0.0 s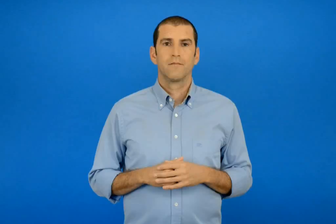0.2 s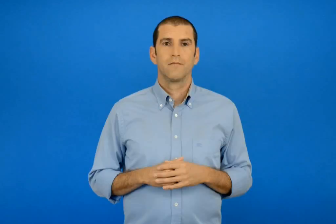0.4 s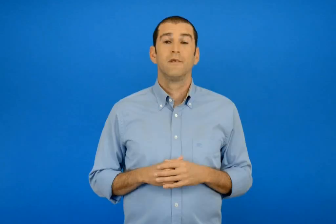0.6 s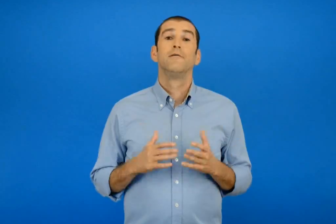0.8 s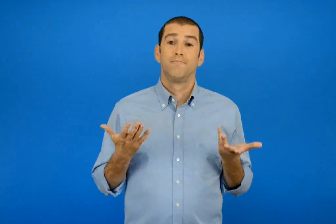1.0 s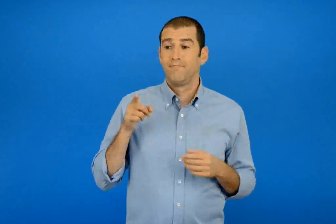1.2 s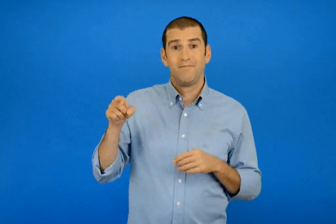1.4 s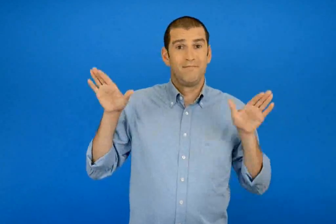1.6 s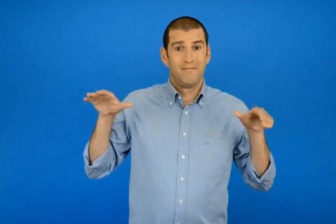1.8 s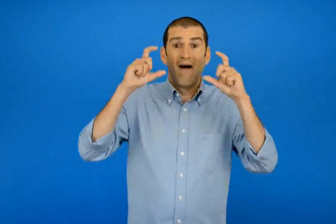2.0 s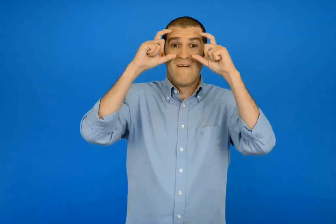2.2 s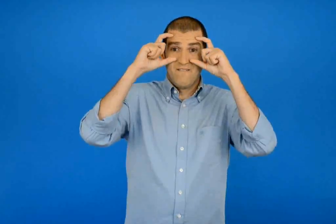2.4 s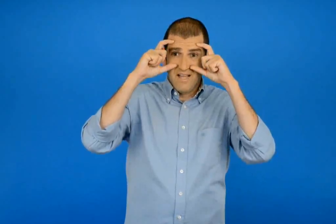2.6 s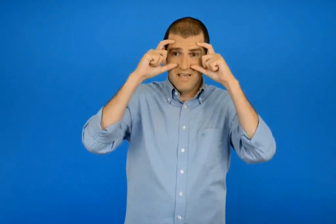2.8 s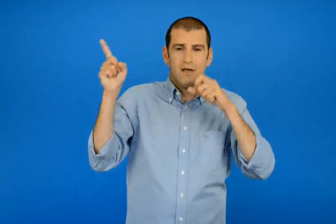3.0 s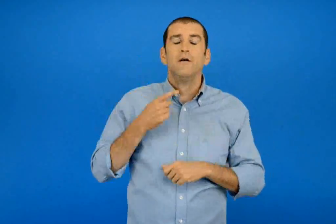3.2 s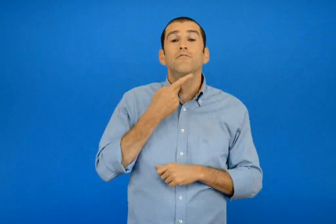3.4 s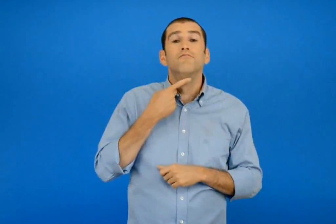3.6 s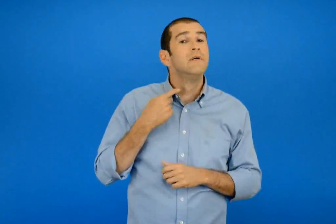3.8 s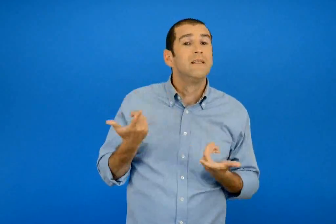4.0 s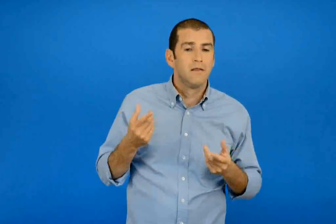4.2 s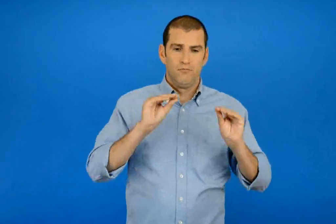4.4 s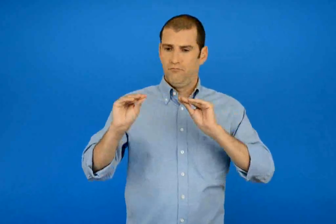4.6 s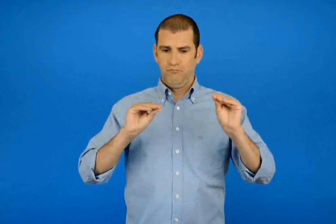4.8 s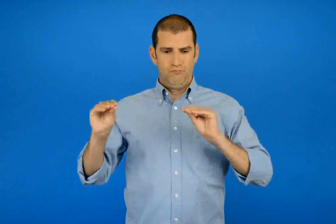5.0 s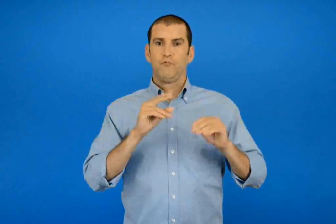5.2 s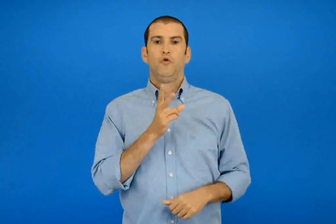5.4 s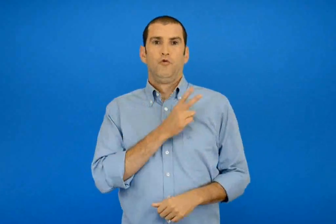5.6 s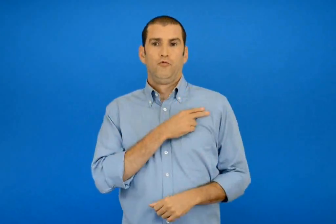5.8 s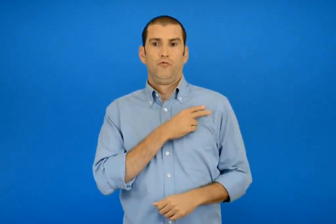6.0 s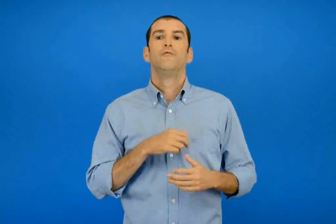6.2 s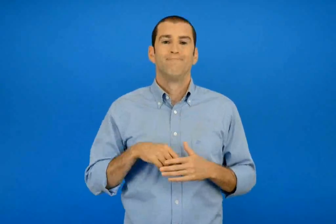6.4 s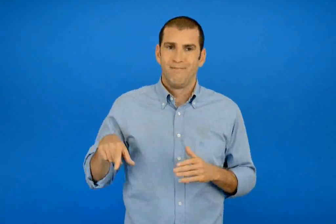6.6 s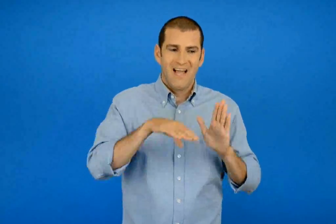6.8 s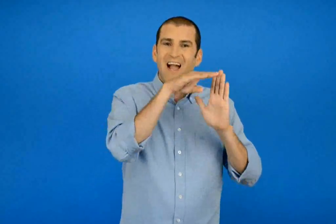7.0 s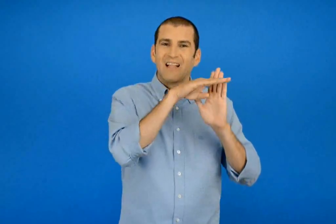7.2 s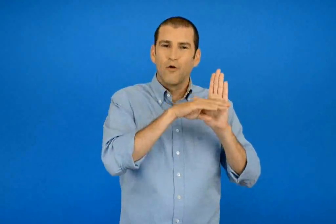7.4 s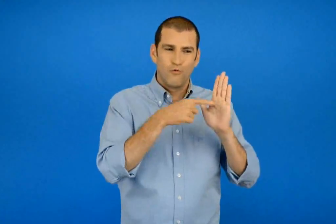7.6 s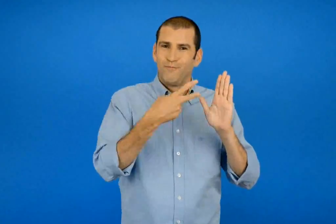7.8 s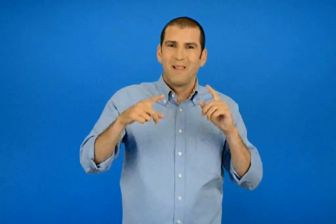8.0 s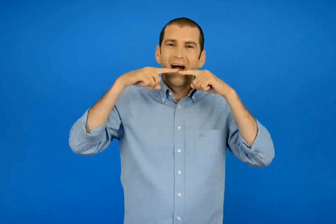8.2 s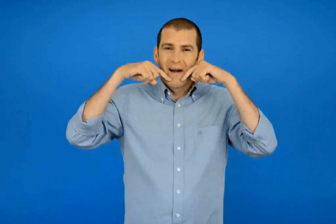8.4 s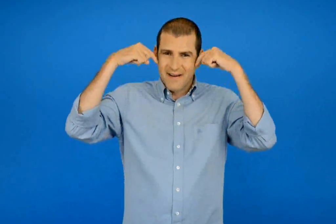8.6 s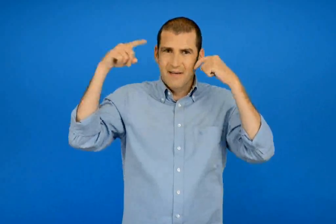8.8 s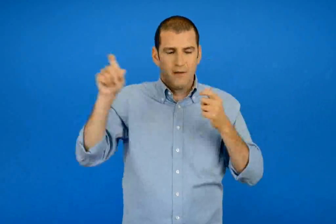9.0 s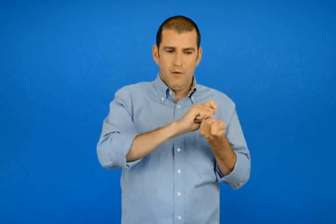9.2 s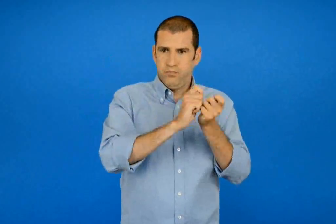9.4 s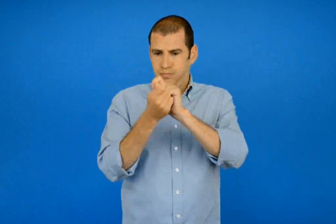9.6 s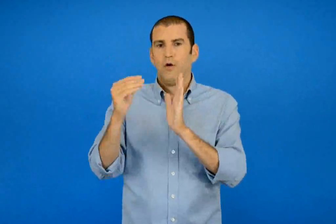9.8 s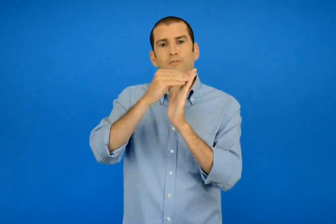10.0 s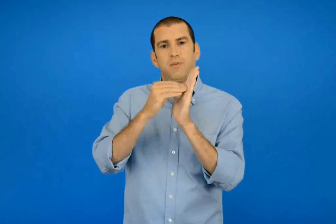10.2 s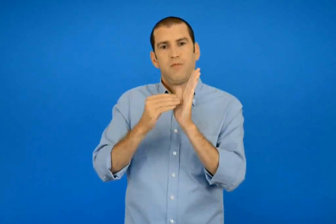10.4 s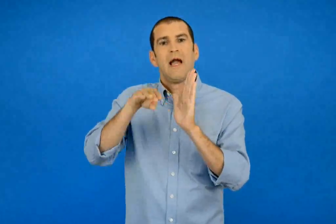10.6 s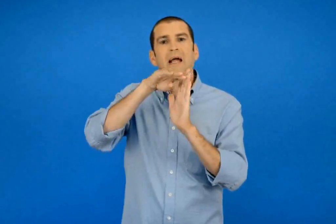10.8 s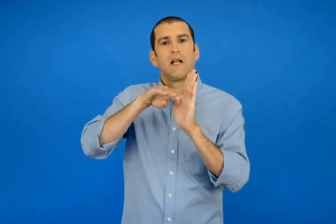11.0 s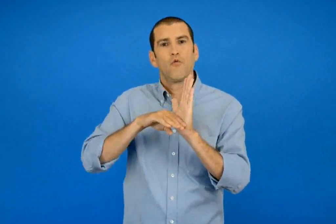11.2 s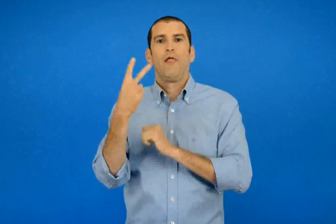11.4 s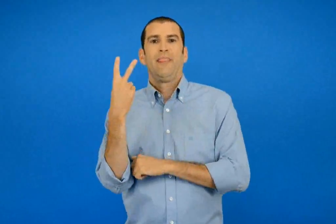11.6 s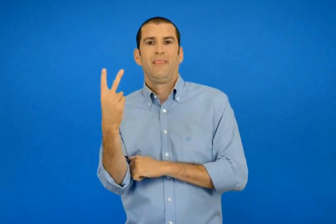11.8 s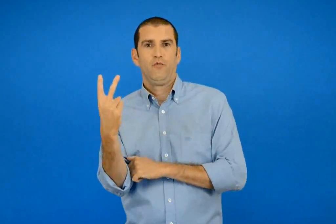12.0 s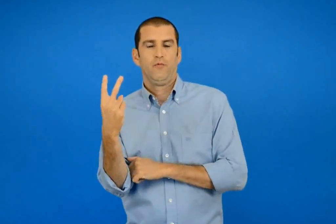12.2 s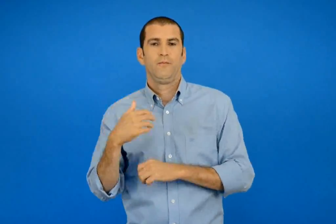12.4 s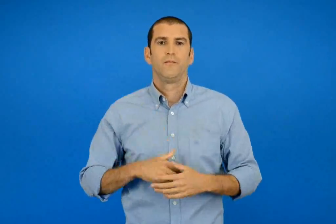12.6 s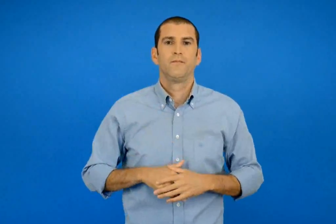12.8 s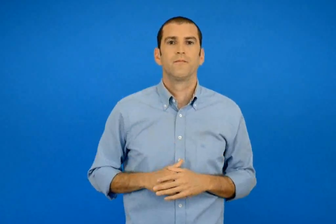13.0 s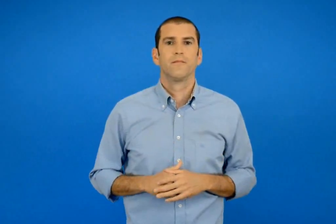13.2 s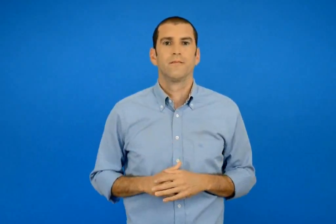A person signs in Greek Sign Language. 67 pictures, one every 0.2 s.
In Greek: όμως στη βάγια αρέσει να είναι όλα τακτοποιημένα για αυτό άλλαξε τον κατάλογο της χαράς και έγραψε τον κατάλογο 2
